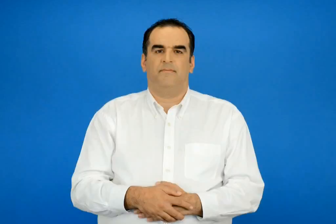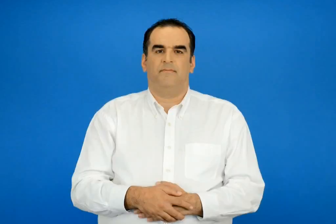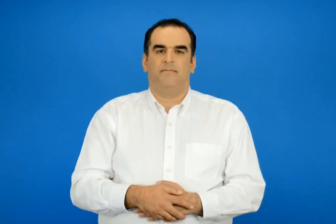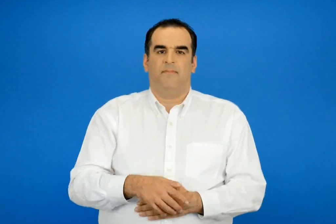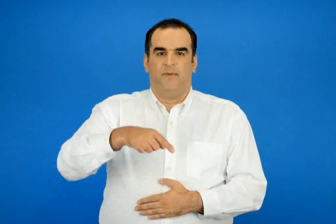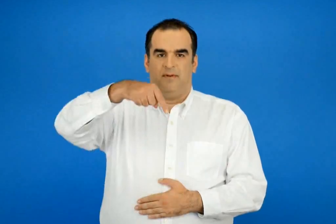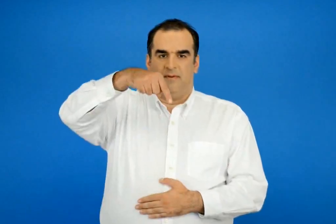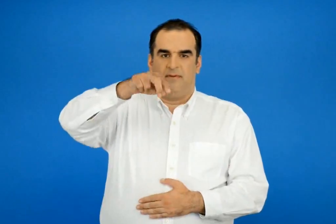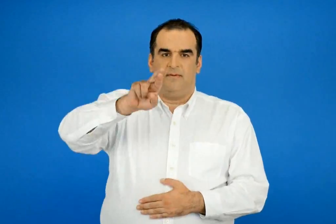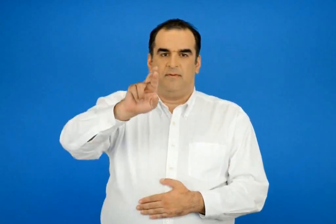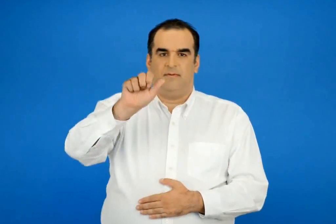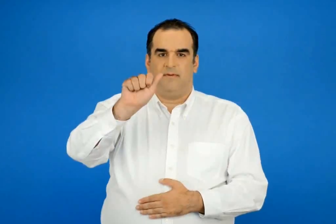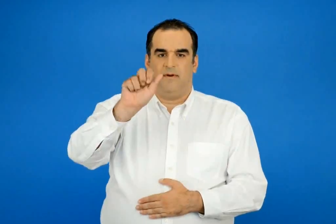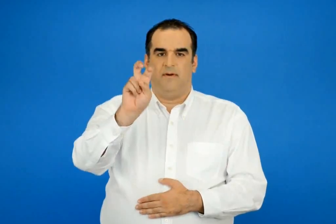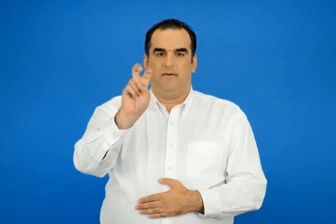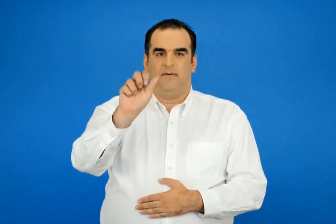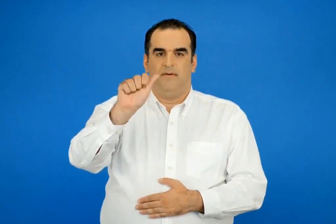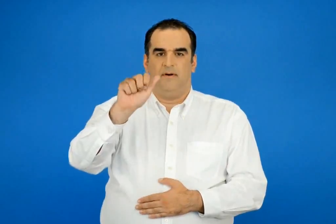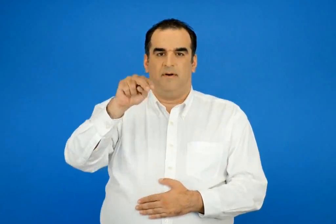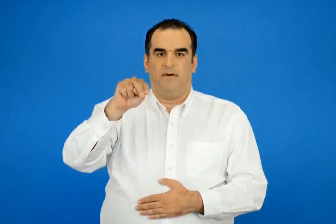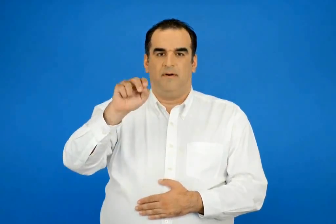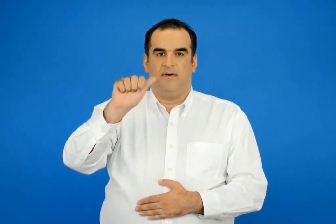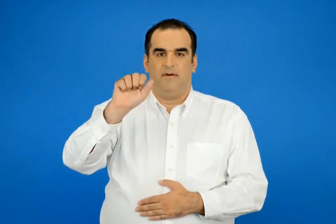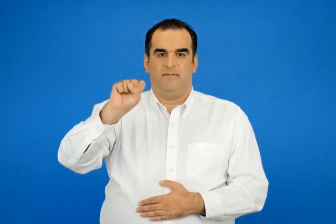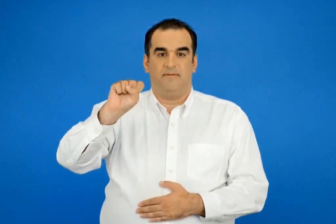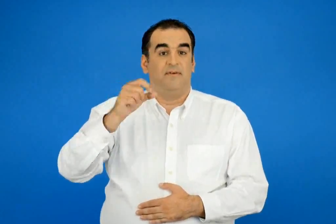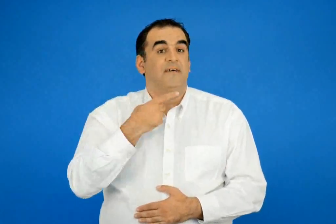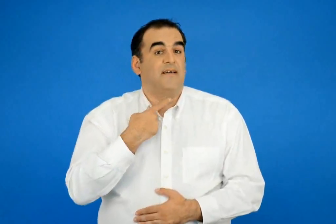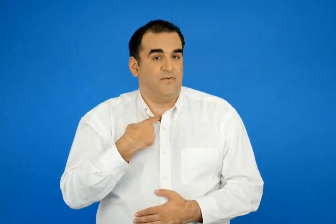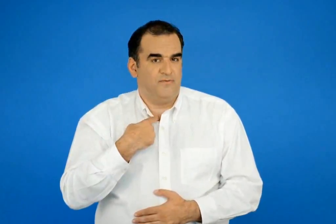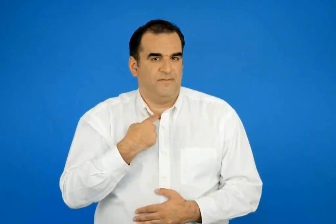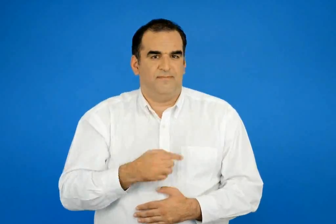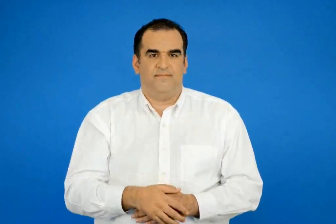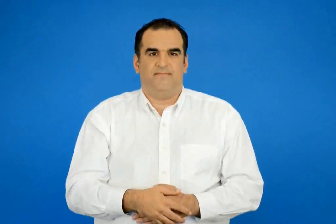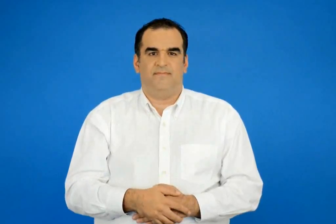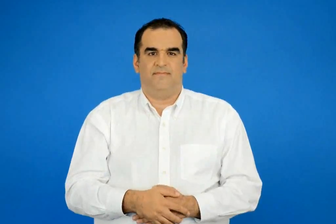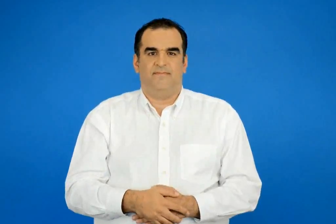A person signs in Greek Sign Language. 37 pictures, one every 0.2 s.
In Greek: τραχανάς γλυκός
